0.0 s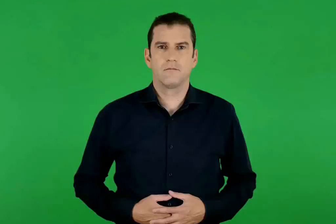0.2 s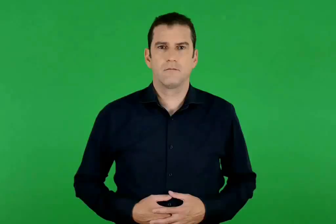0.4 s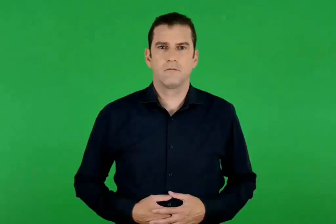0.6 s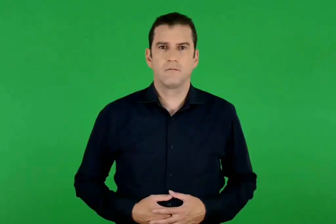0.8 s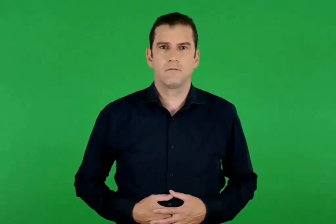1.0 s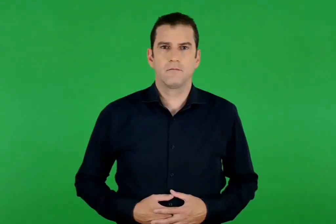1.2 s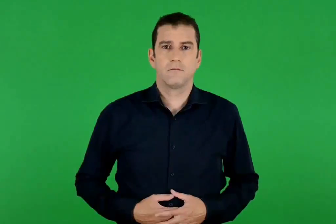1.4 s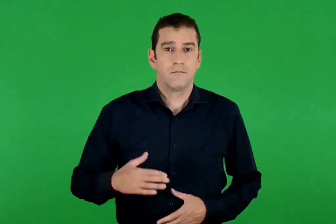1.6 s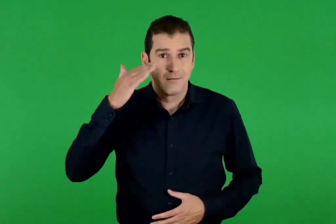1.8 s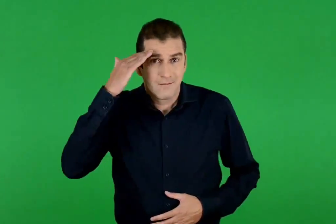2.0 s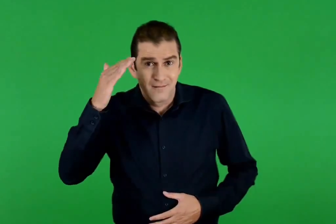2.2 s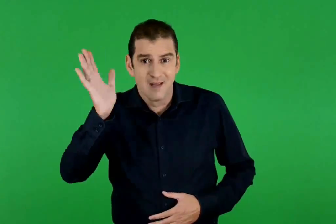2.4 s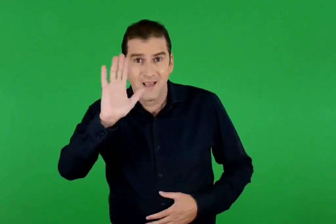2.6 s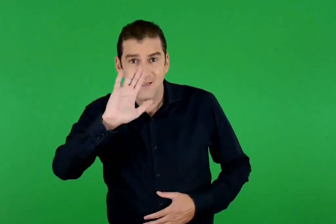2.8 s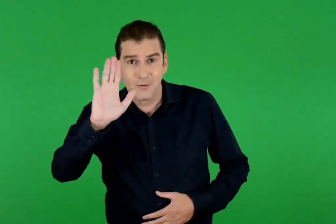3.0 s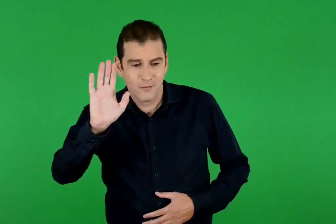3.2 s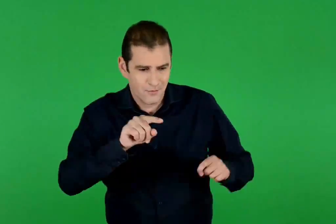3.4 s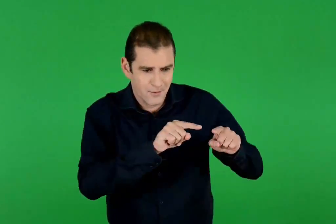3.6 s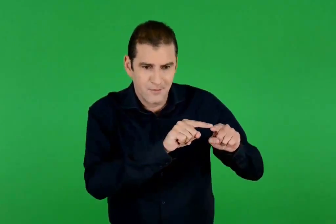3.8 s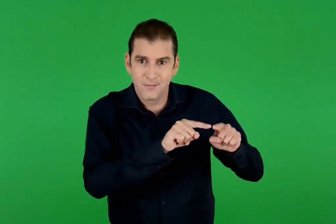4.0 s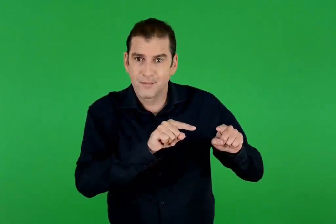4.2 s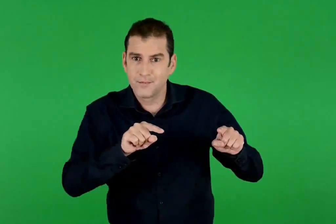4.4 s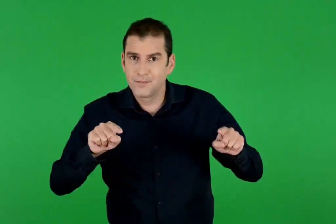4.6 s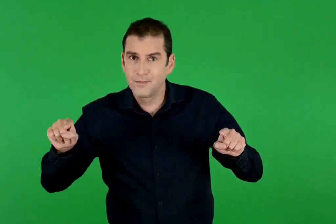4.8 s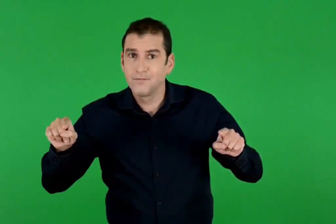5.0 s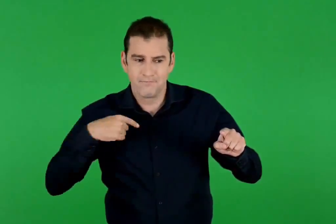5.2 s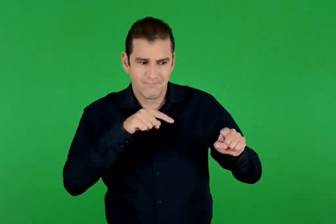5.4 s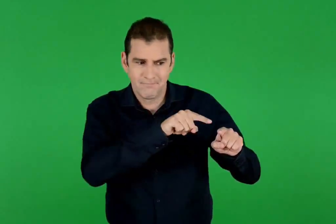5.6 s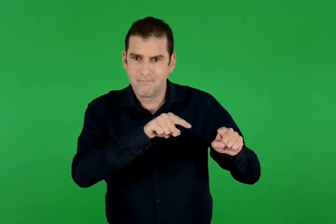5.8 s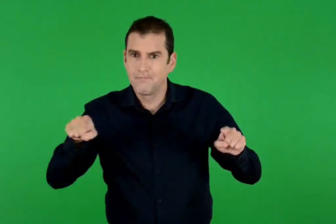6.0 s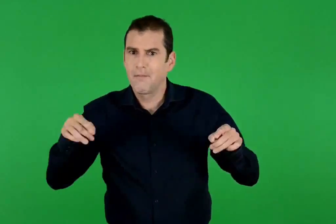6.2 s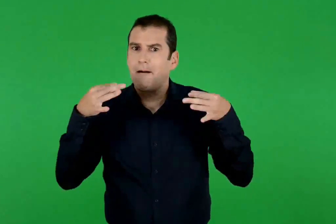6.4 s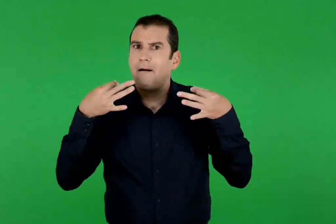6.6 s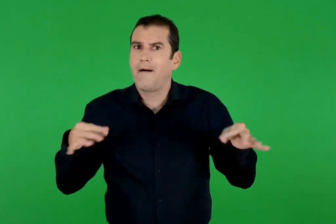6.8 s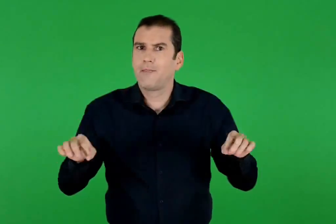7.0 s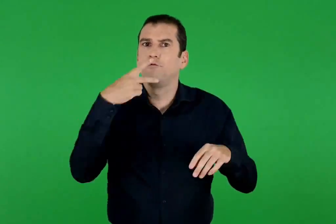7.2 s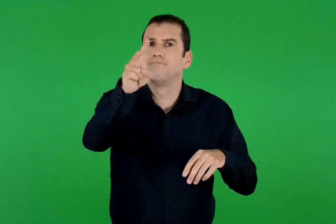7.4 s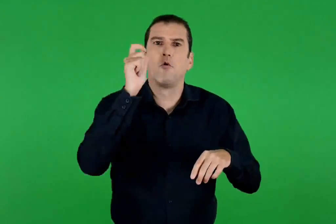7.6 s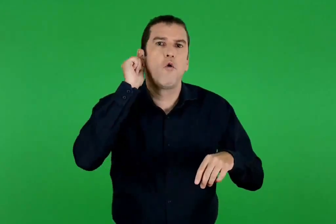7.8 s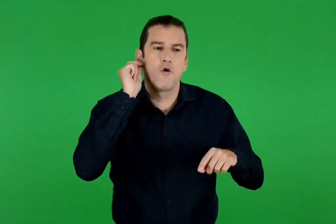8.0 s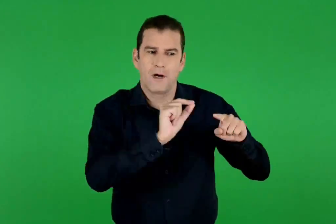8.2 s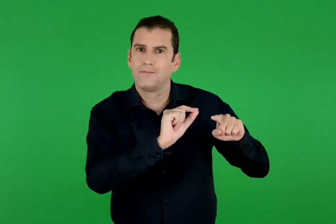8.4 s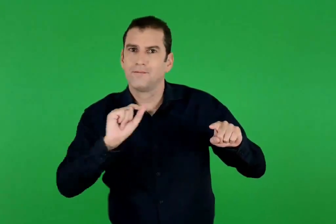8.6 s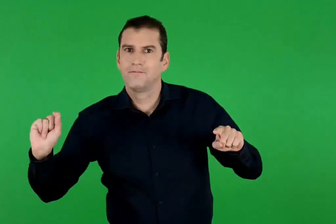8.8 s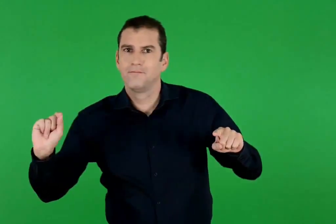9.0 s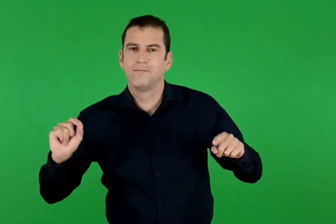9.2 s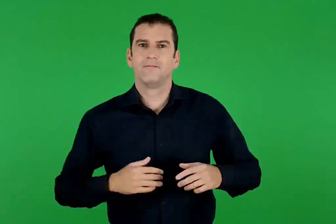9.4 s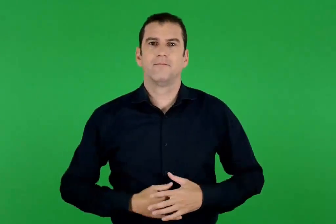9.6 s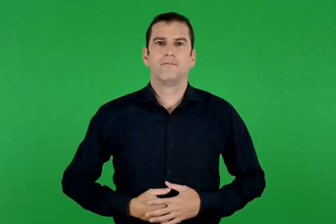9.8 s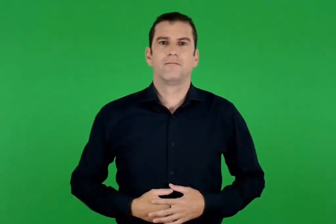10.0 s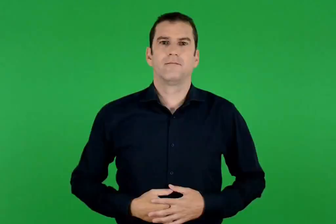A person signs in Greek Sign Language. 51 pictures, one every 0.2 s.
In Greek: γεια σου σου άφησα χώρο για το όνομά σου
